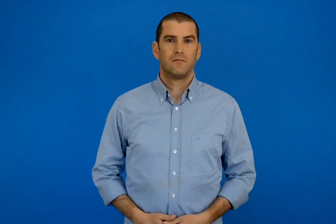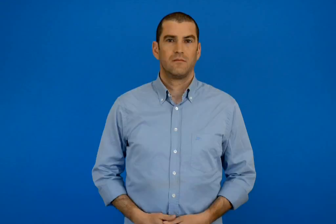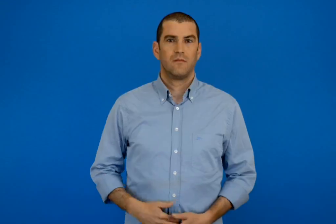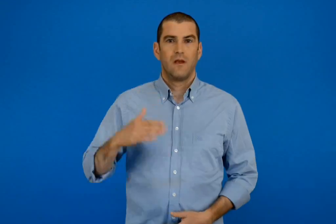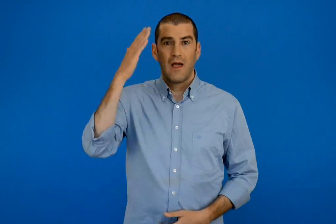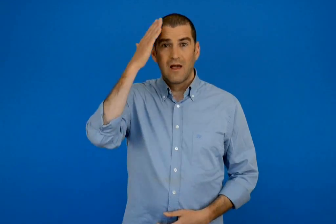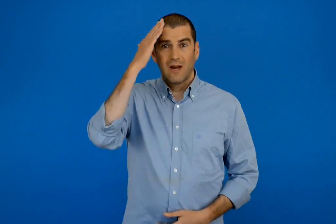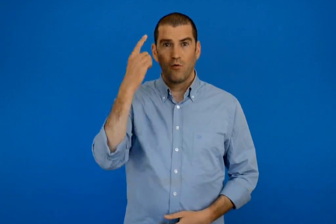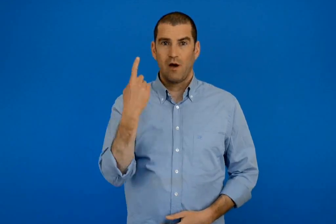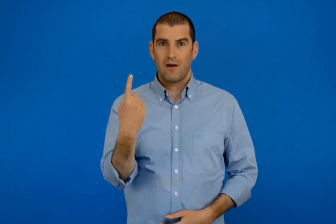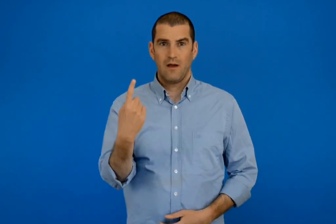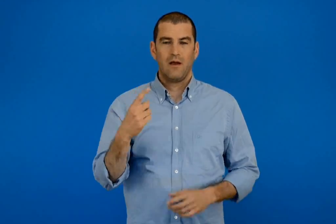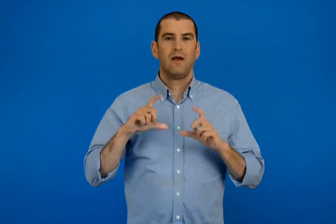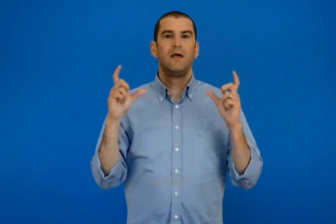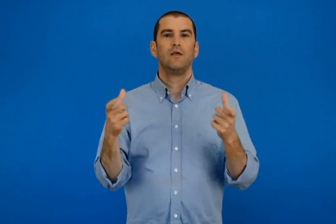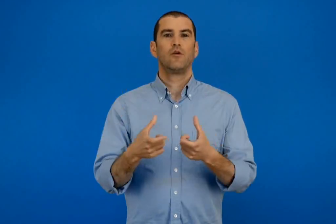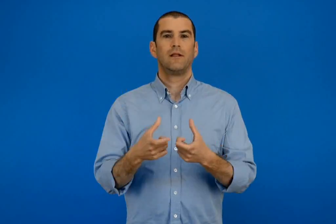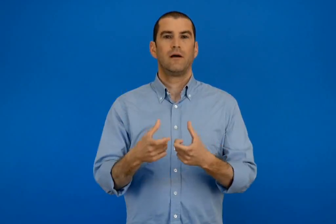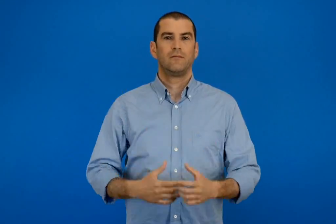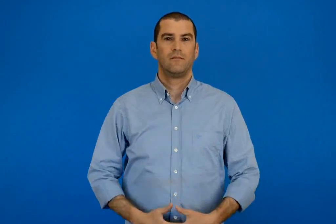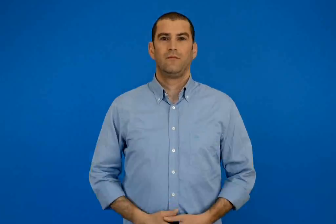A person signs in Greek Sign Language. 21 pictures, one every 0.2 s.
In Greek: κεφάλαιο 1 η οικογένεια
